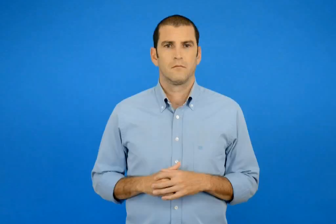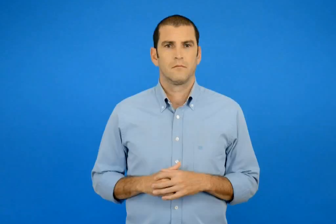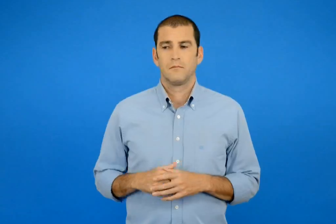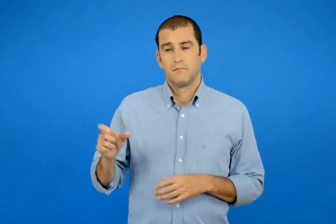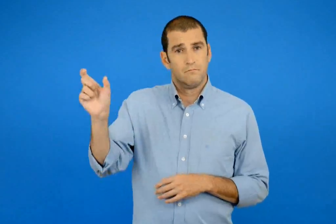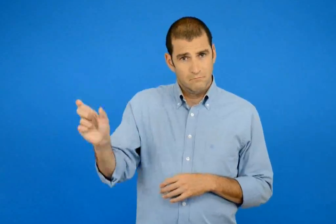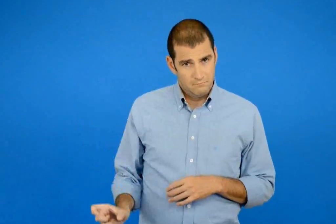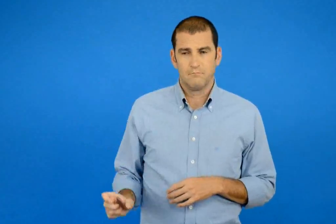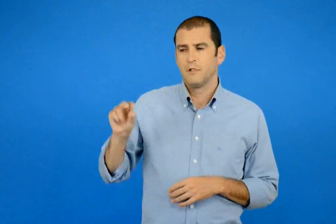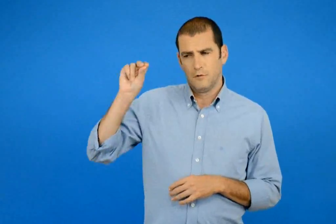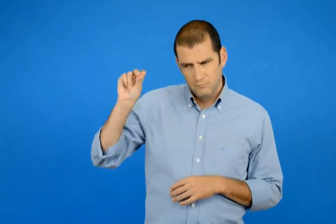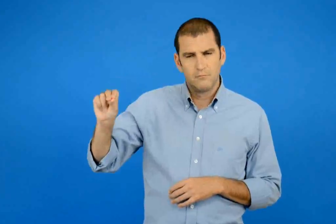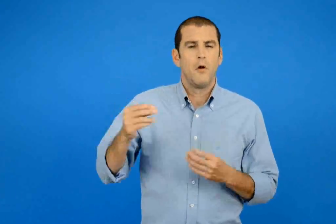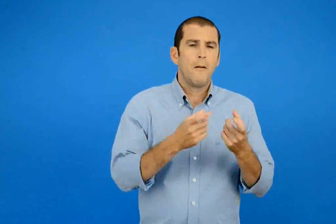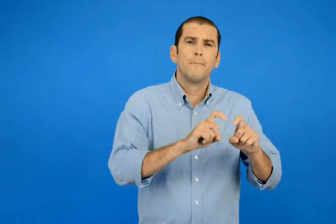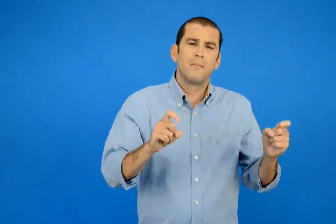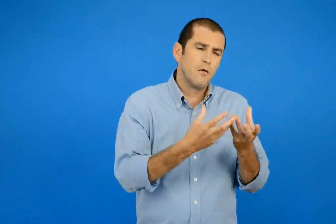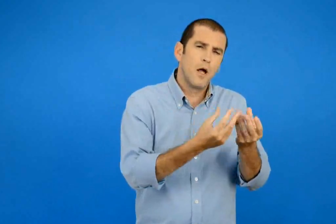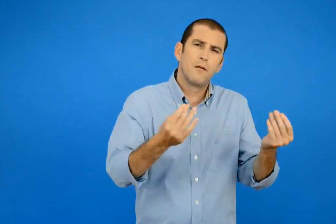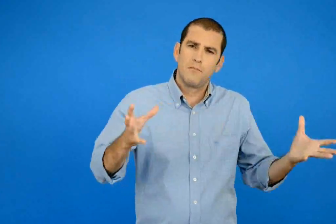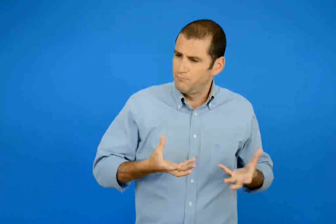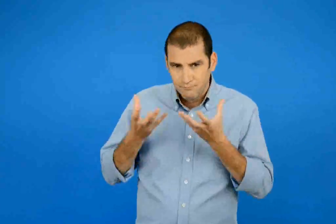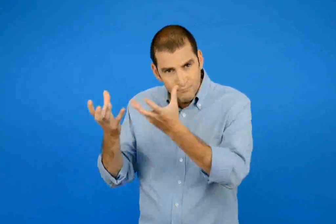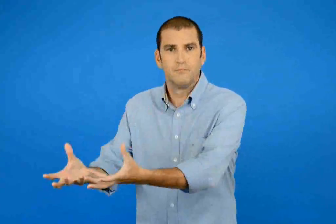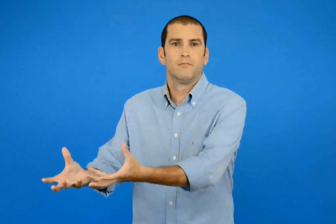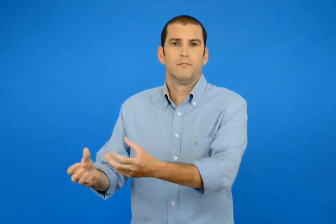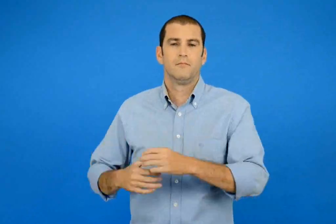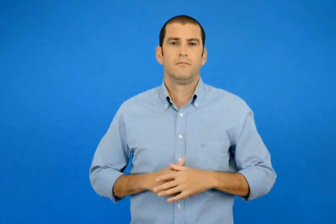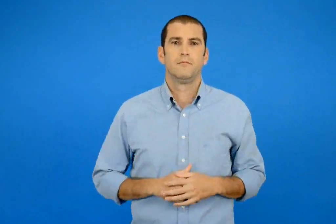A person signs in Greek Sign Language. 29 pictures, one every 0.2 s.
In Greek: του έταξε πολλά πράγματα
